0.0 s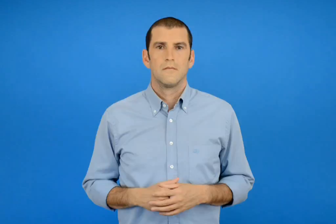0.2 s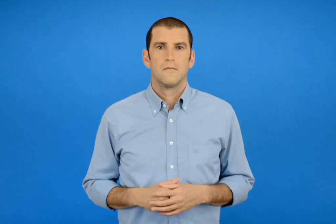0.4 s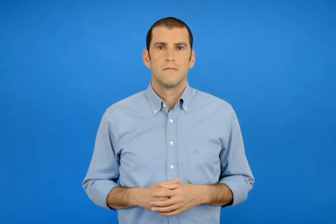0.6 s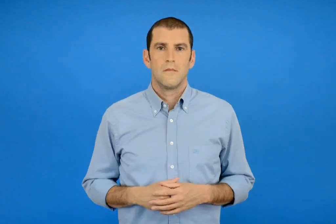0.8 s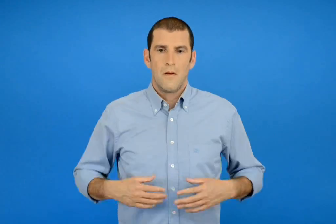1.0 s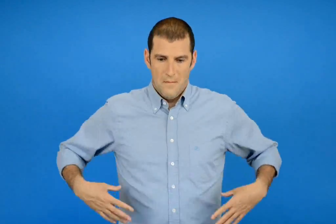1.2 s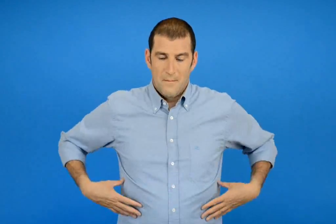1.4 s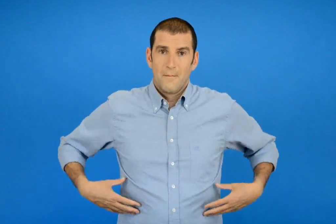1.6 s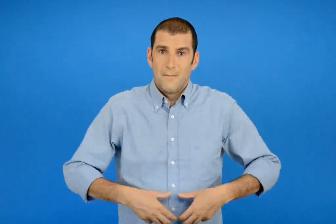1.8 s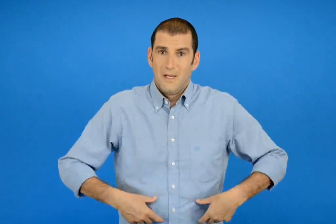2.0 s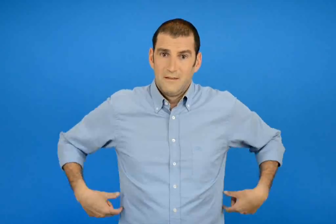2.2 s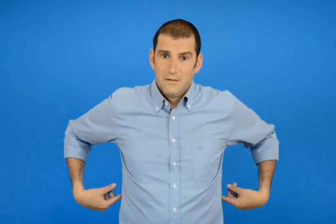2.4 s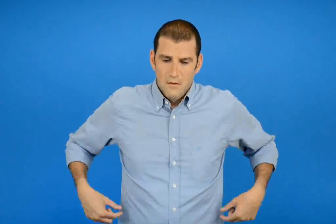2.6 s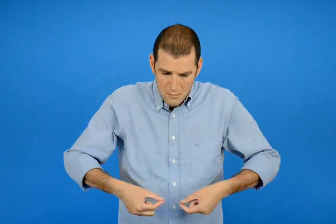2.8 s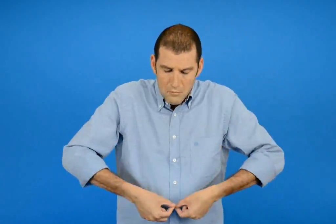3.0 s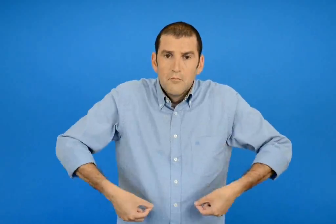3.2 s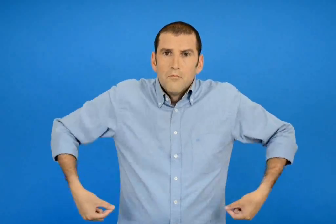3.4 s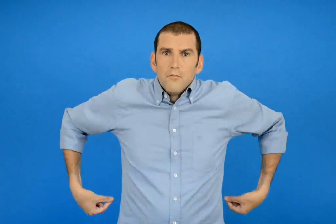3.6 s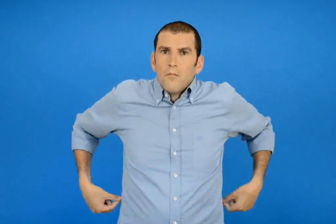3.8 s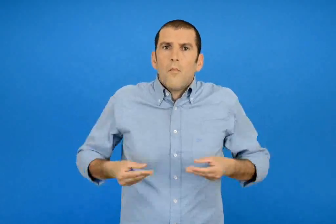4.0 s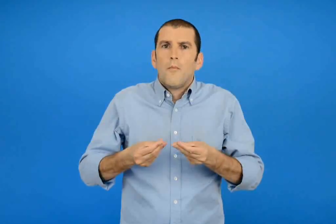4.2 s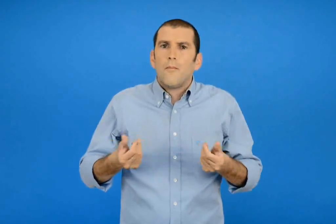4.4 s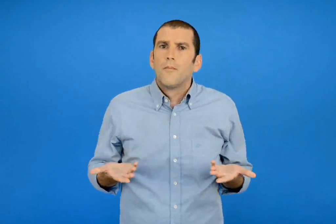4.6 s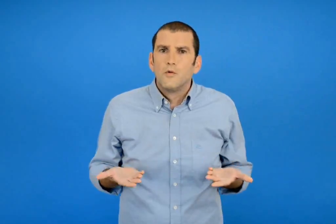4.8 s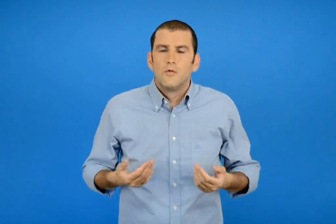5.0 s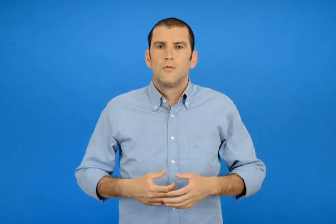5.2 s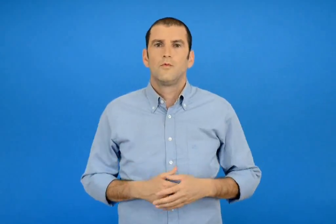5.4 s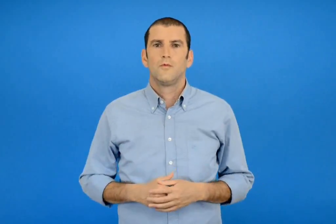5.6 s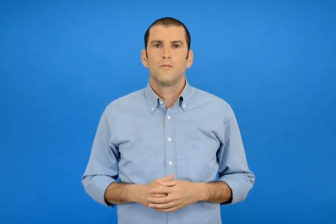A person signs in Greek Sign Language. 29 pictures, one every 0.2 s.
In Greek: πως μπορούμε να μετρήσουμε τη μέση μας ;
